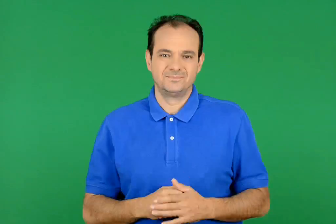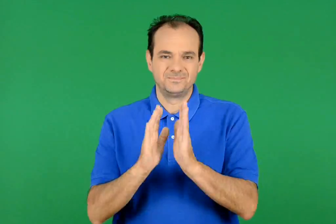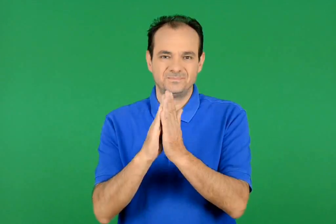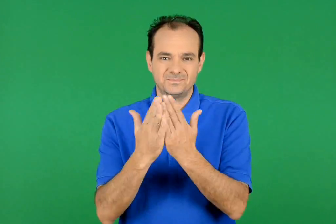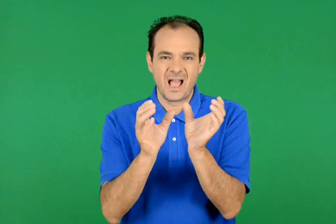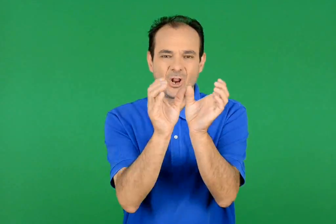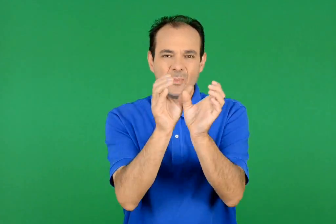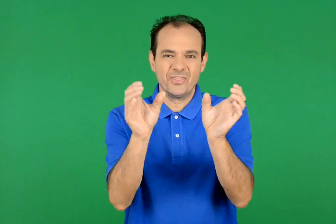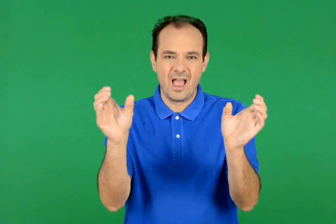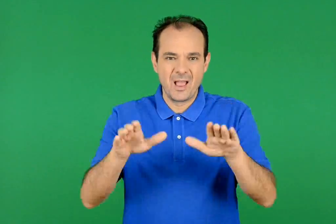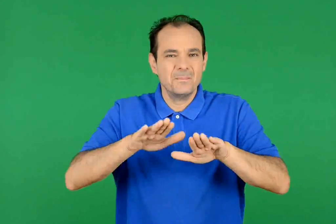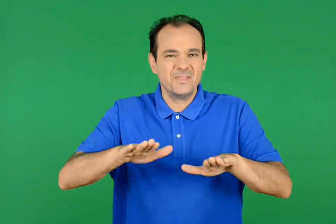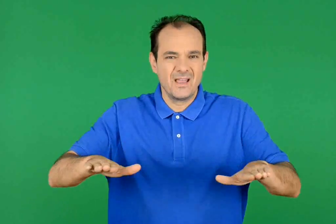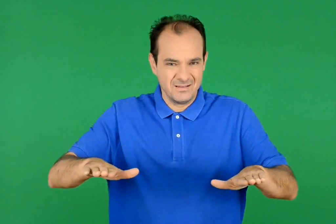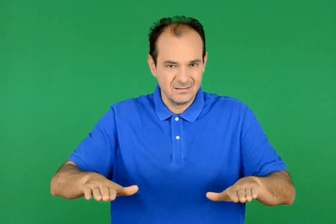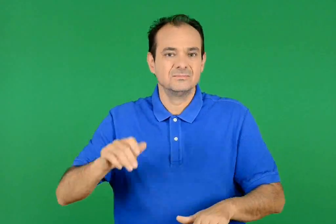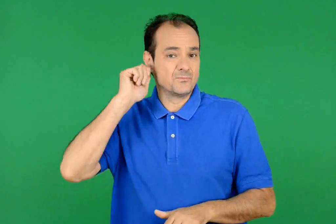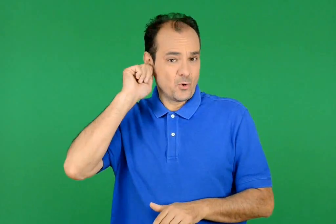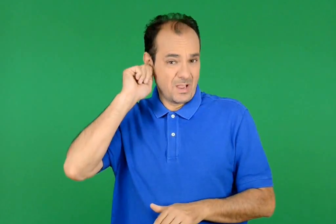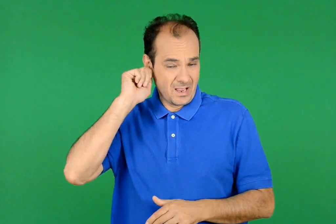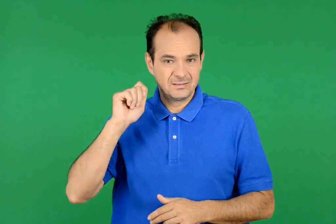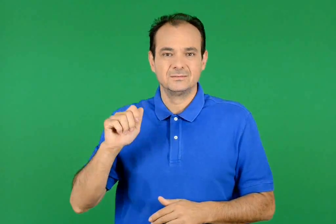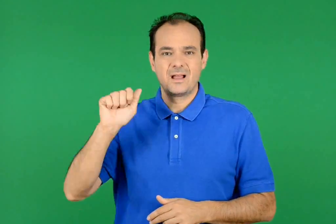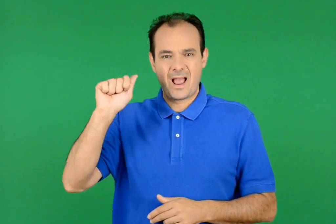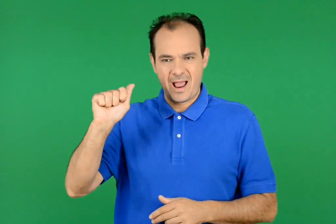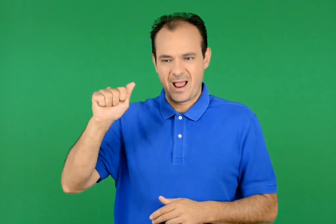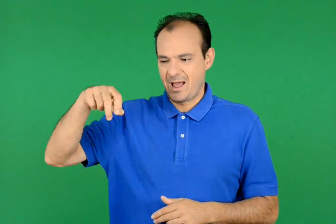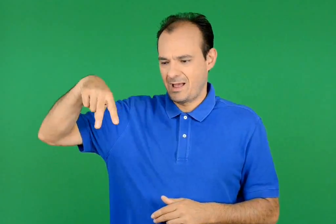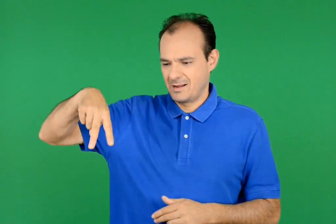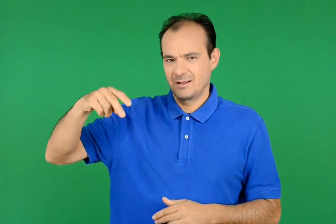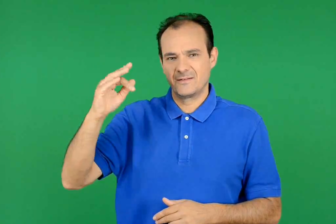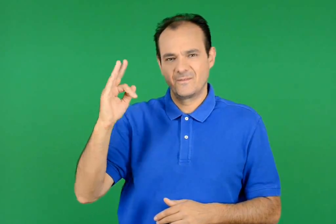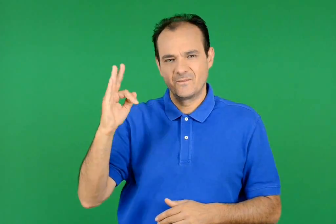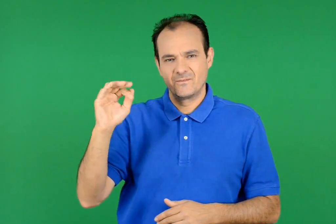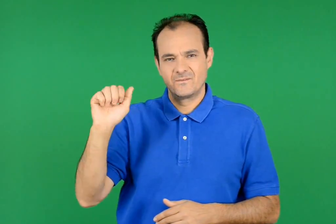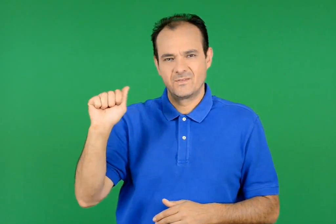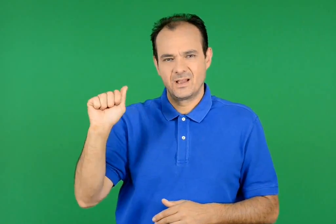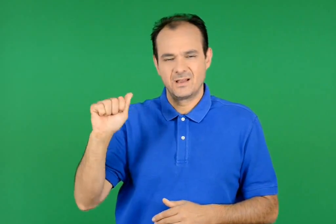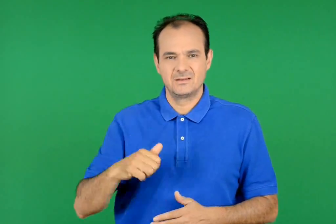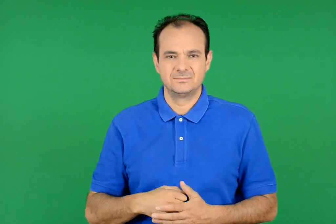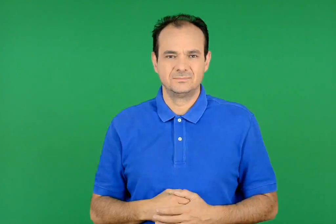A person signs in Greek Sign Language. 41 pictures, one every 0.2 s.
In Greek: παιδική εγκυκλοπαίδεια άλφα
